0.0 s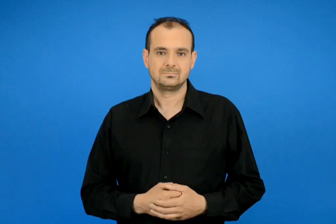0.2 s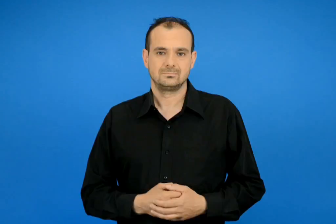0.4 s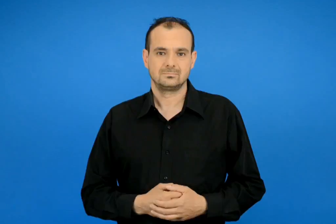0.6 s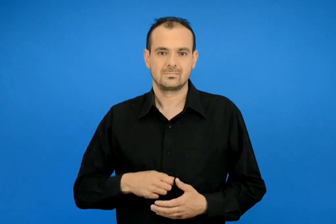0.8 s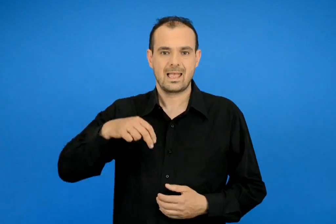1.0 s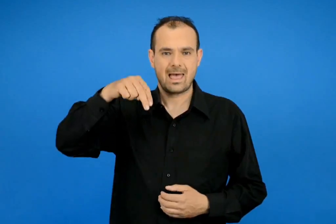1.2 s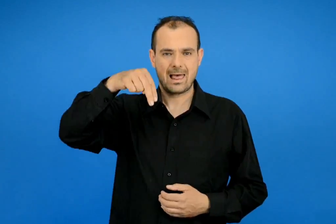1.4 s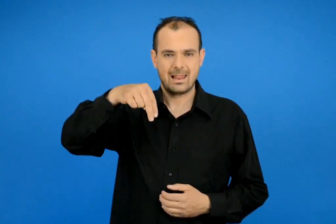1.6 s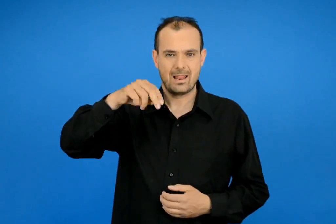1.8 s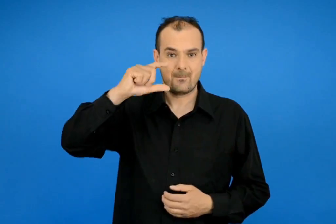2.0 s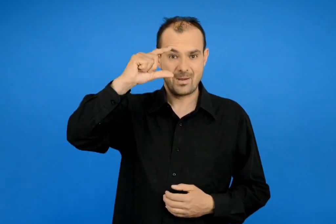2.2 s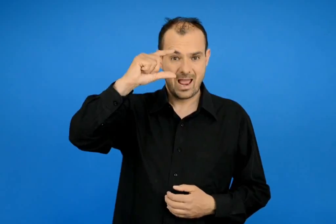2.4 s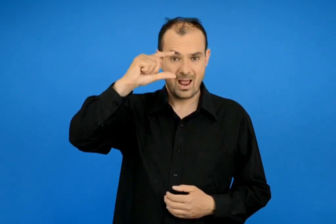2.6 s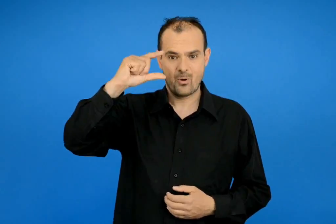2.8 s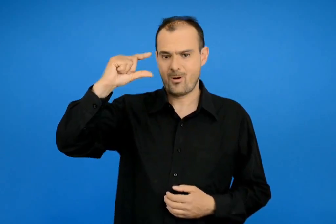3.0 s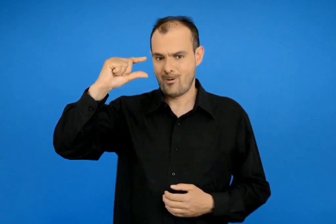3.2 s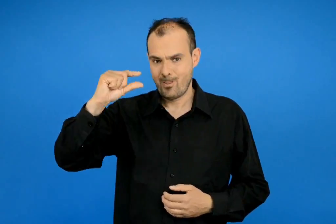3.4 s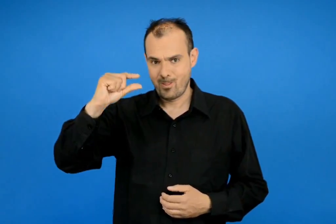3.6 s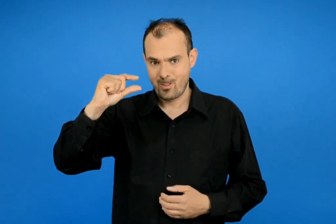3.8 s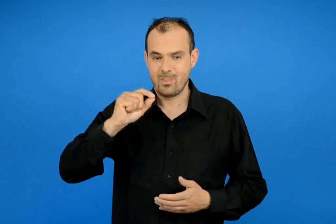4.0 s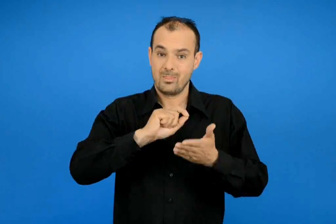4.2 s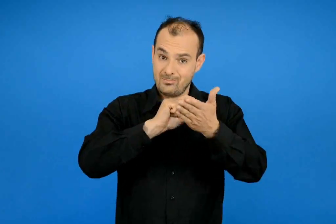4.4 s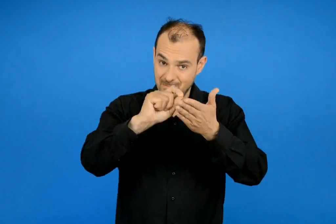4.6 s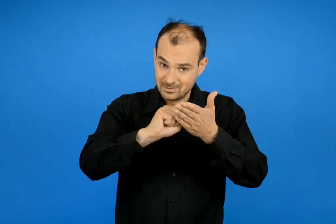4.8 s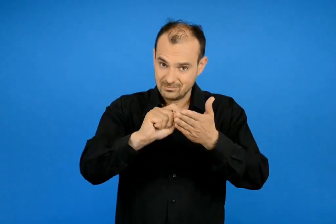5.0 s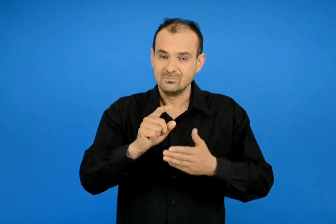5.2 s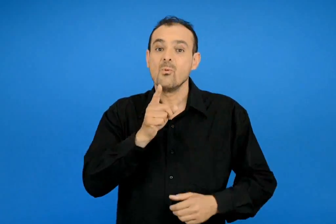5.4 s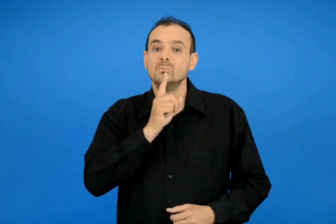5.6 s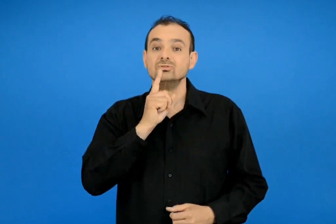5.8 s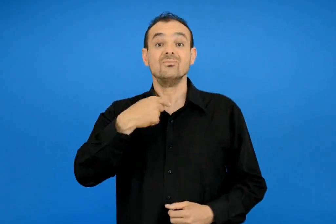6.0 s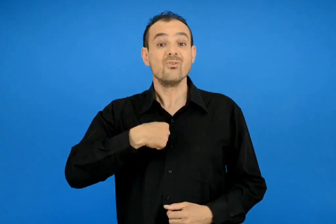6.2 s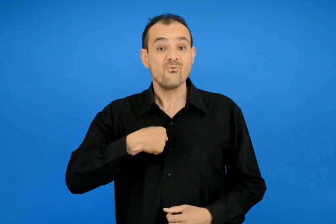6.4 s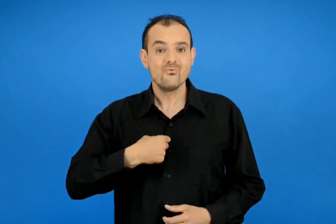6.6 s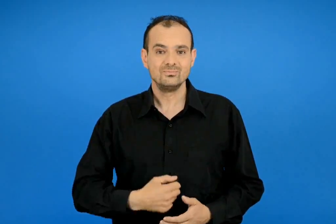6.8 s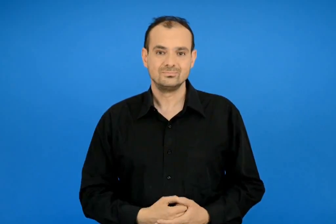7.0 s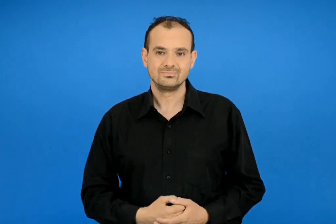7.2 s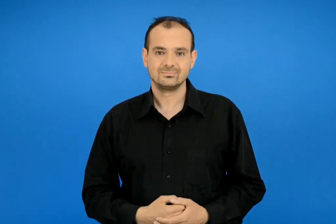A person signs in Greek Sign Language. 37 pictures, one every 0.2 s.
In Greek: γράψε ν ν όπως εγώ
